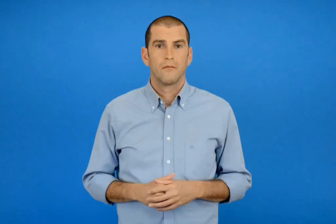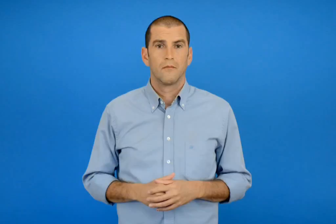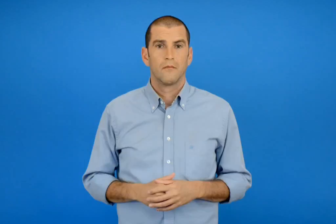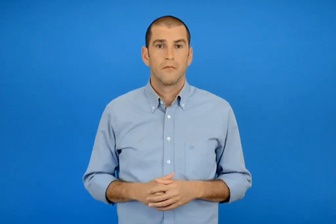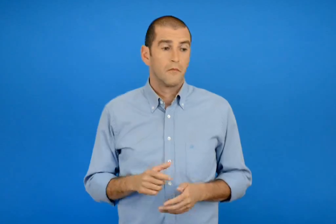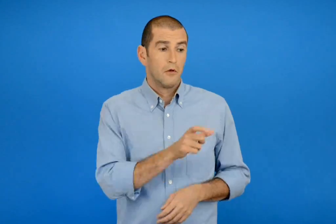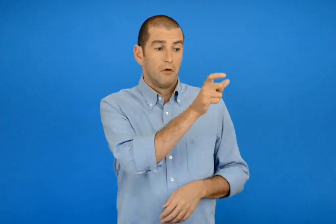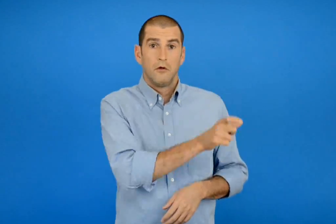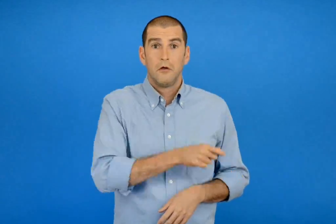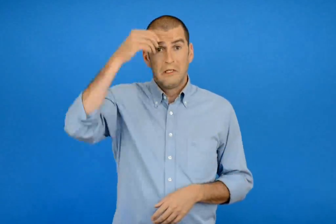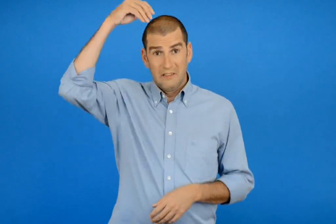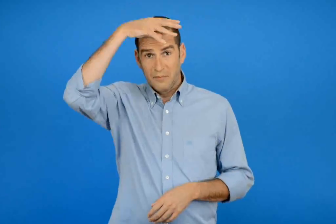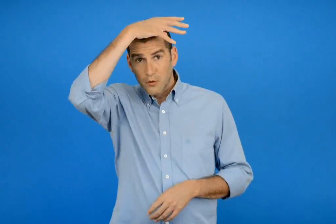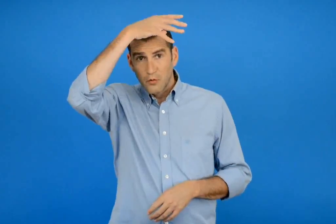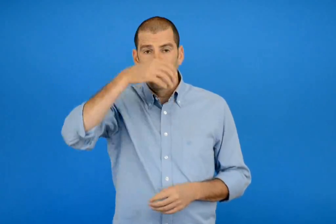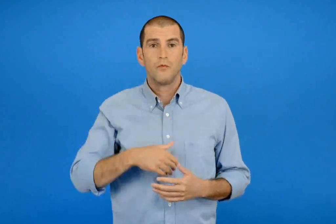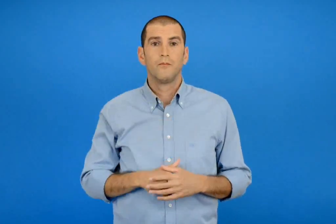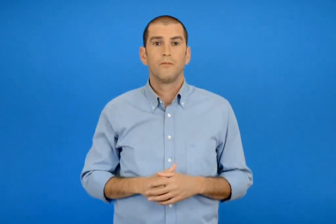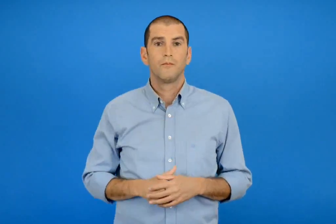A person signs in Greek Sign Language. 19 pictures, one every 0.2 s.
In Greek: στον σπύρο
